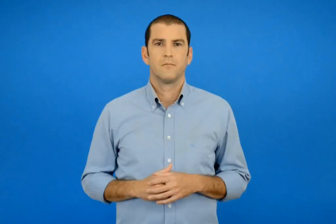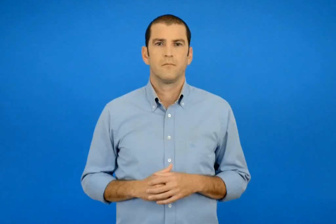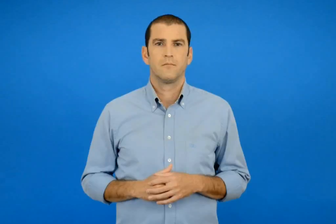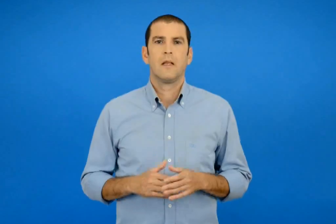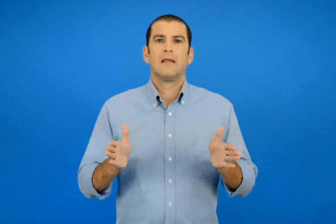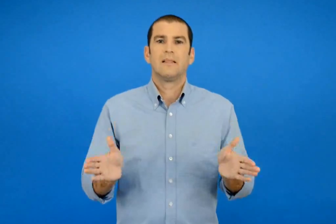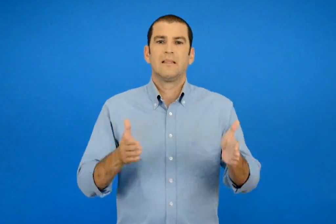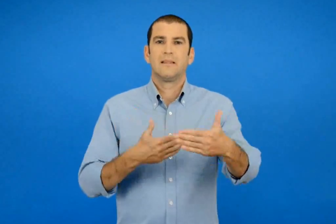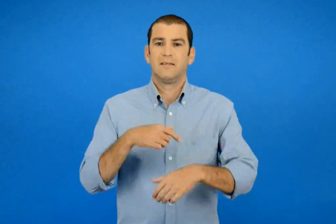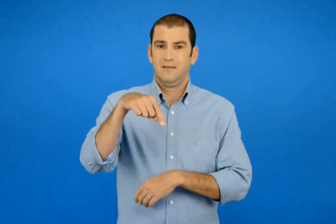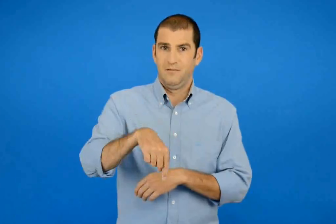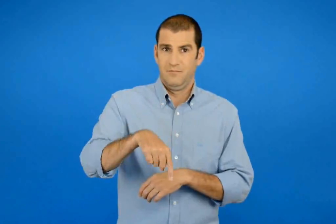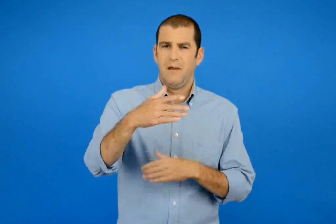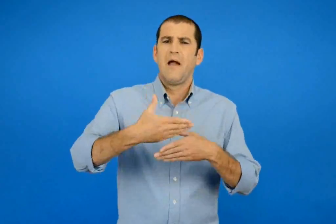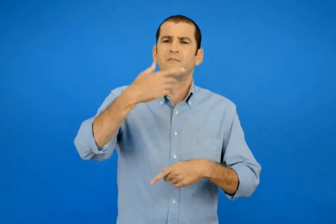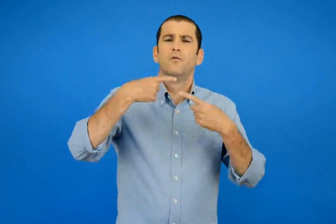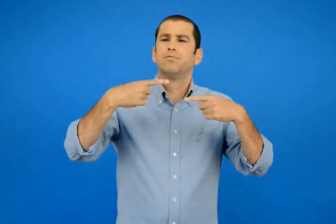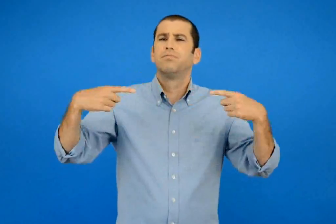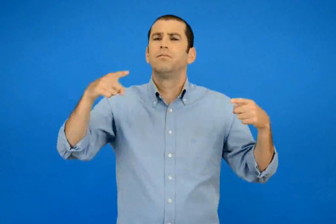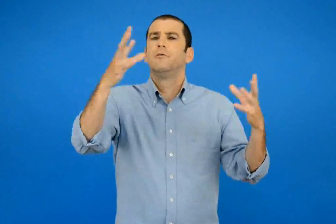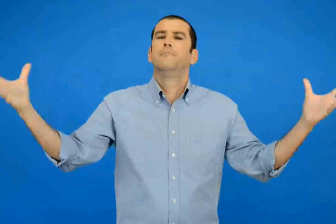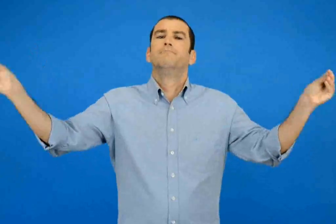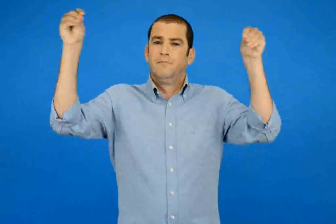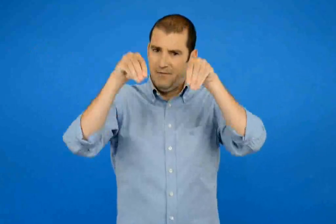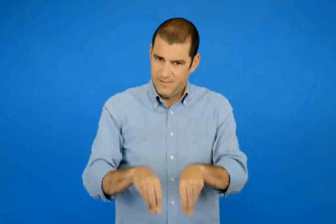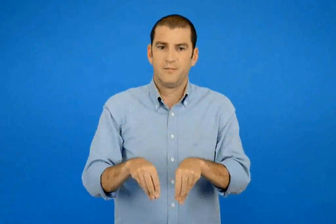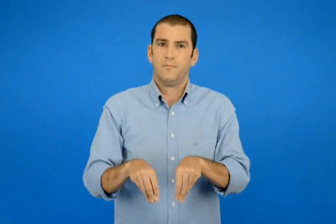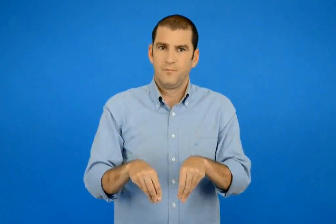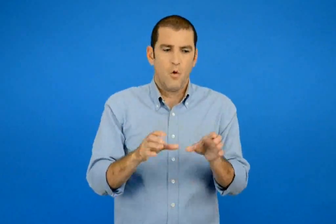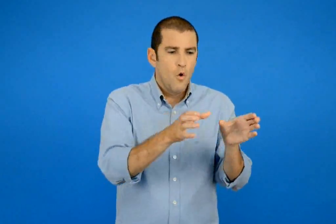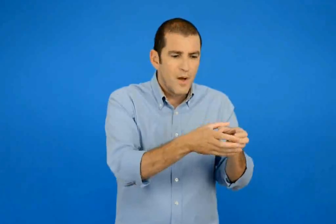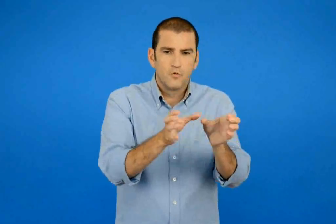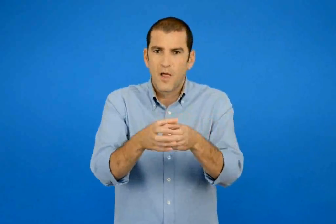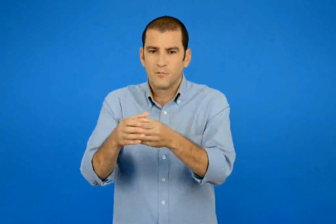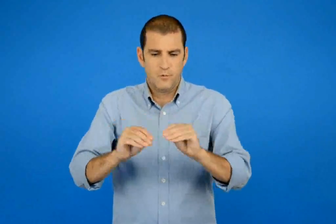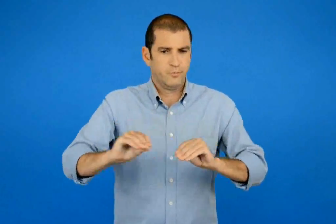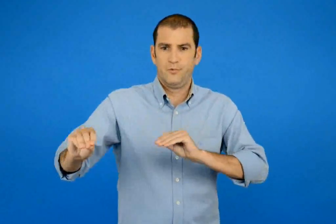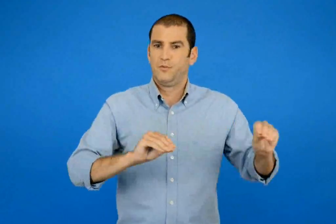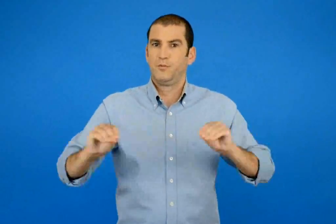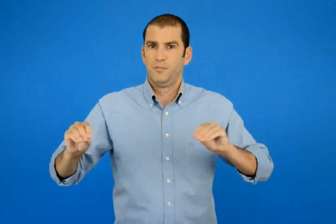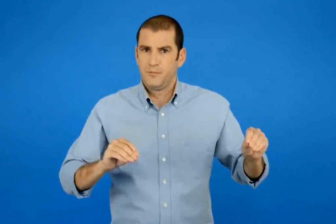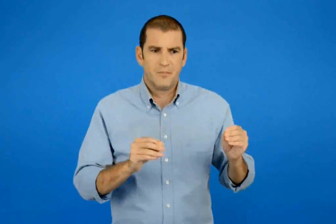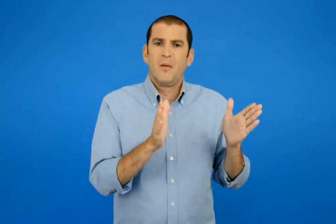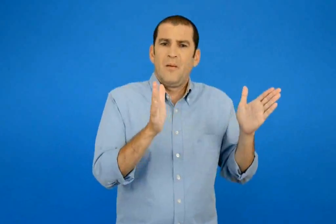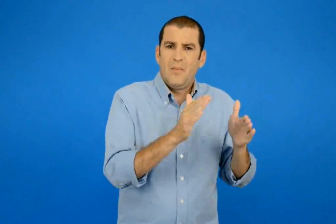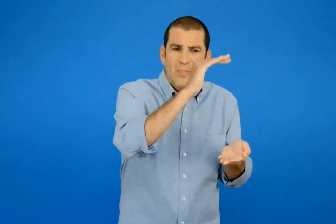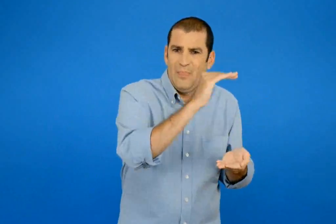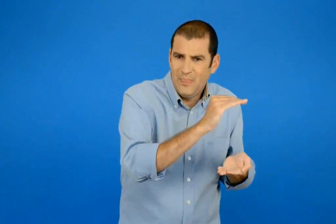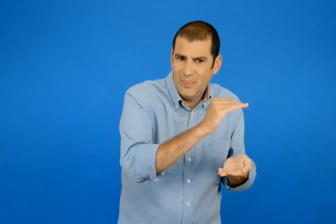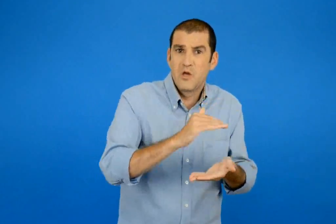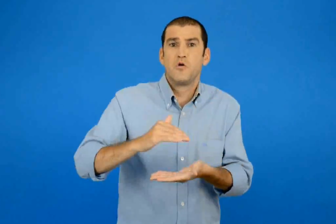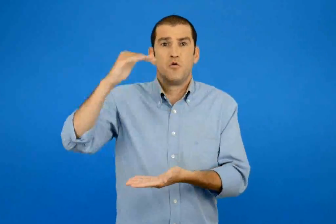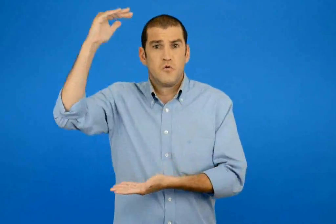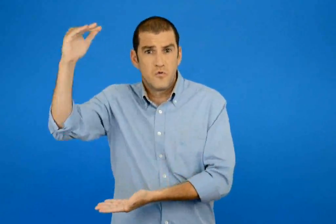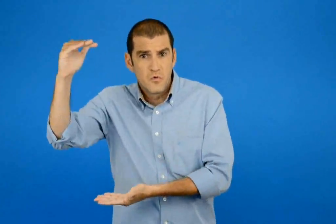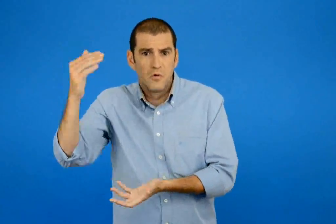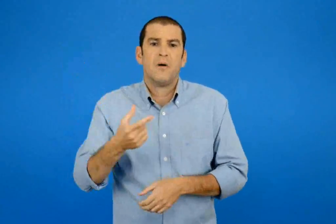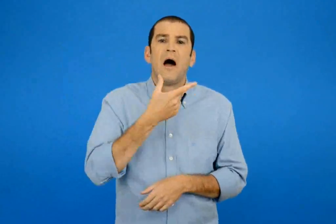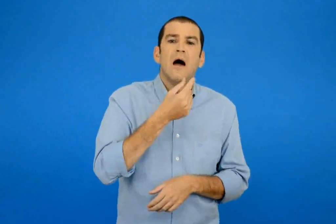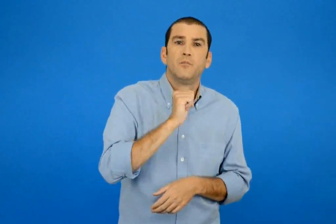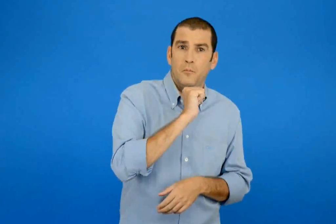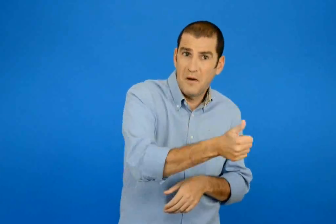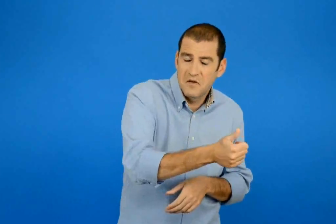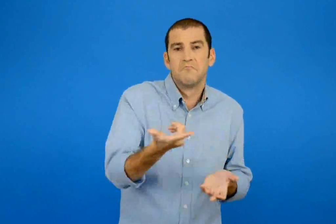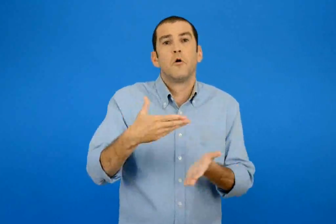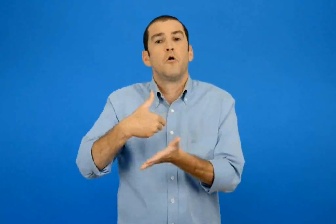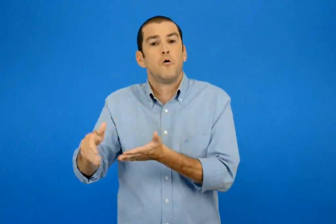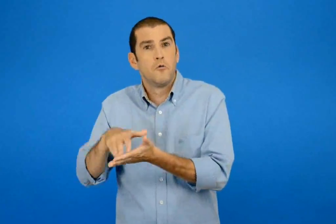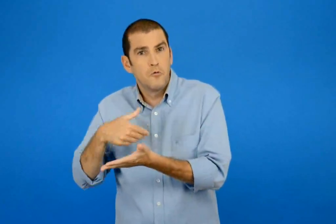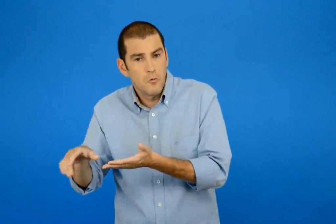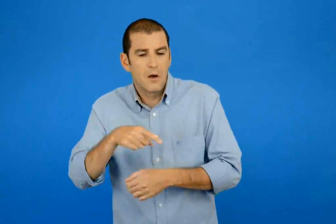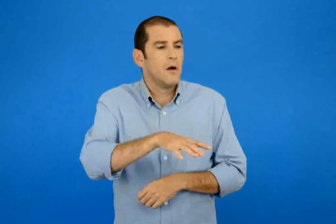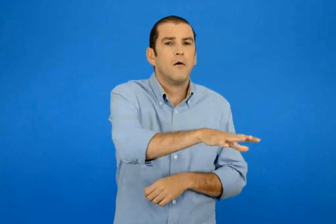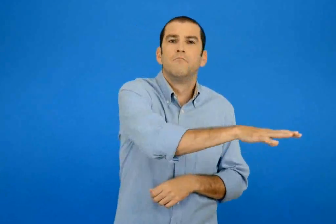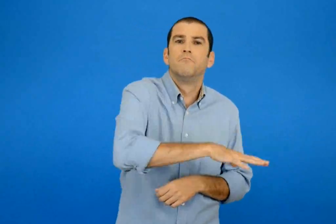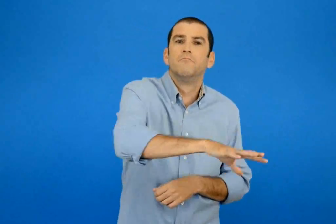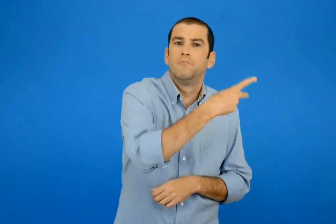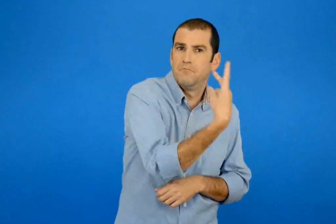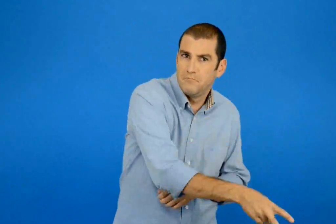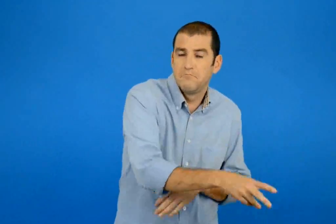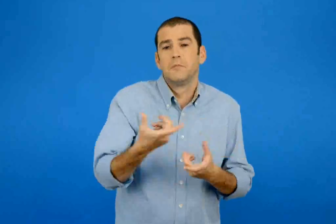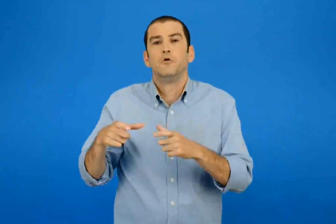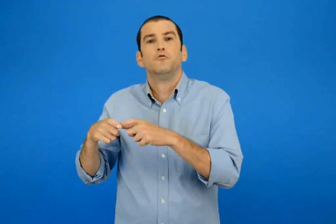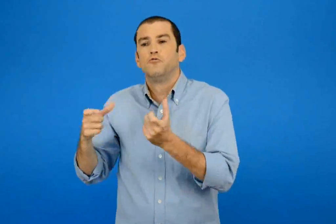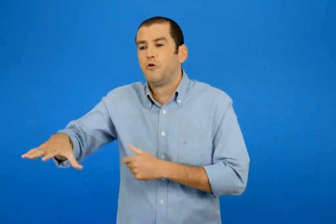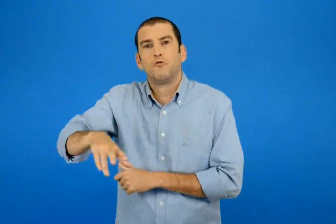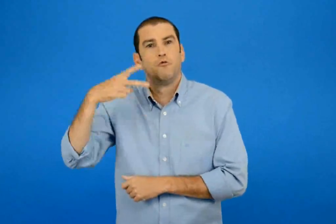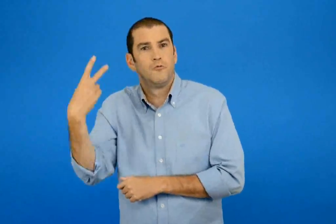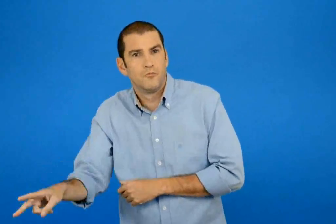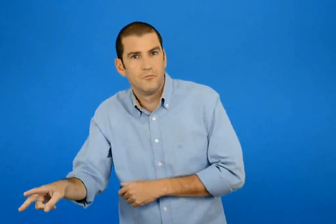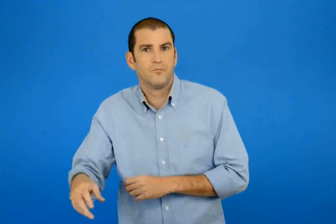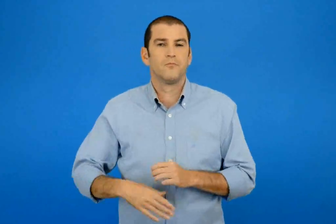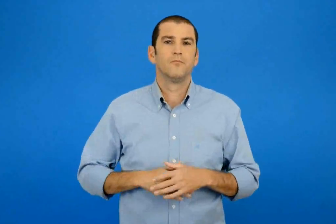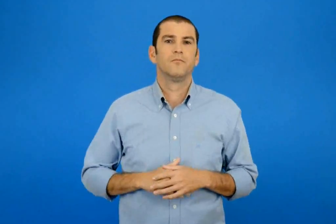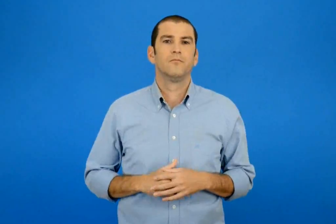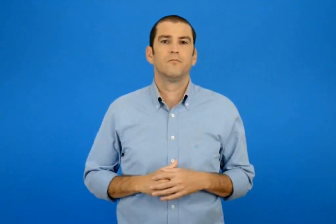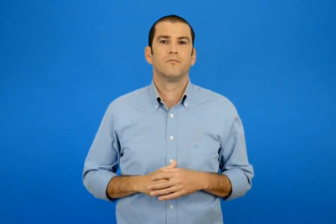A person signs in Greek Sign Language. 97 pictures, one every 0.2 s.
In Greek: φερτέ στην τάξη διάφορες εφημερίδες χωριστέ τες σε κατηγορίες μικρές μεγάλες ασπρόμαυρες έγχρωμες τοπικές σχολικές
